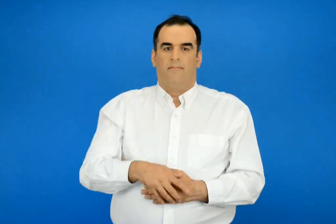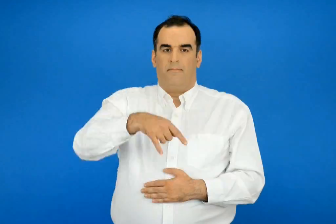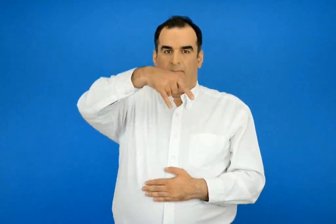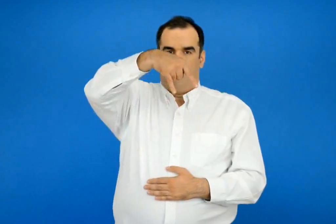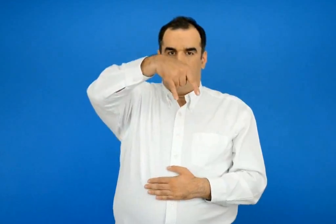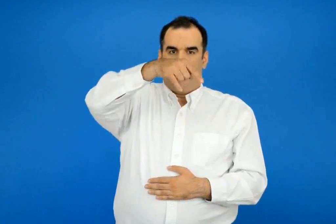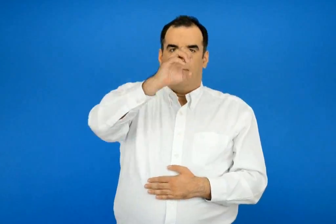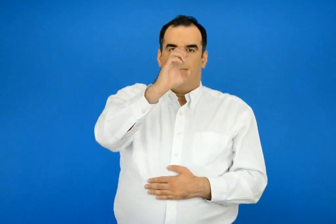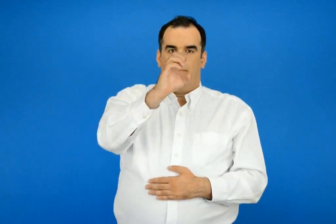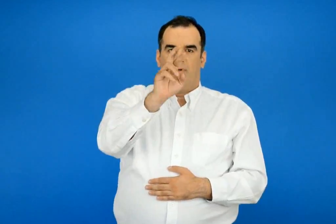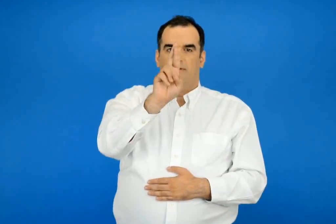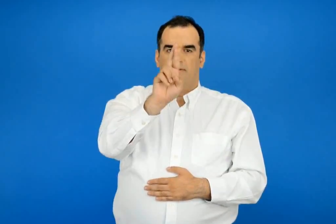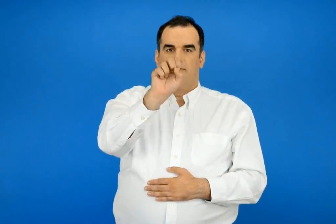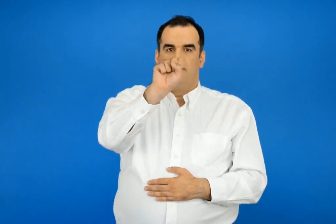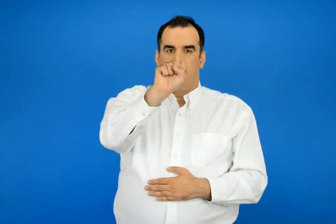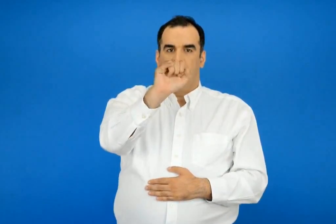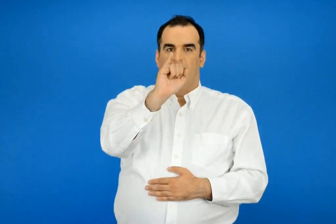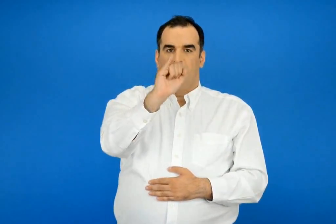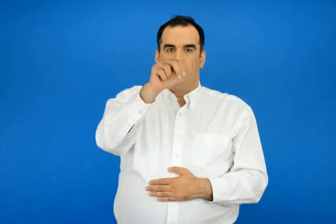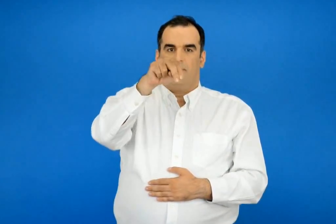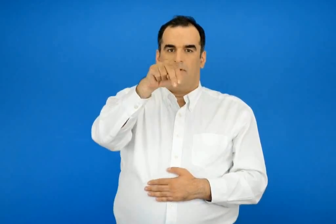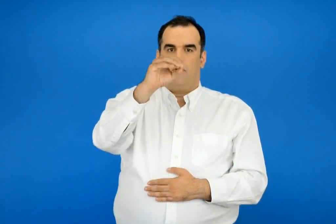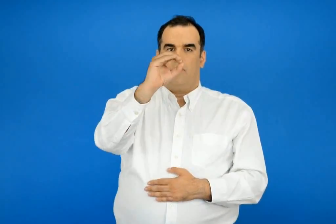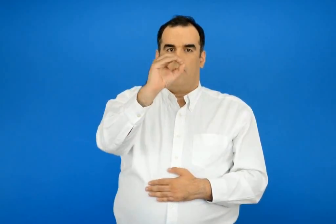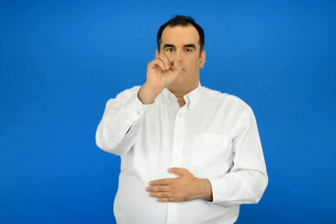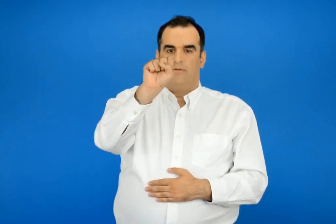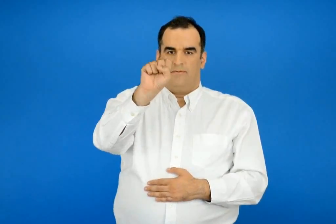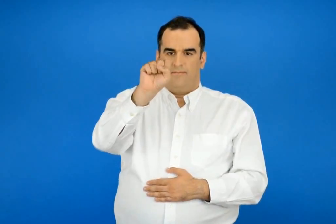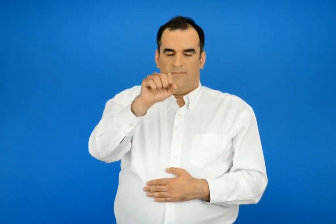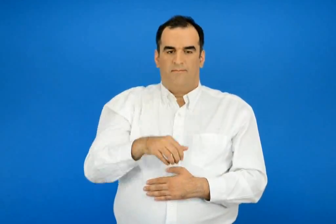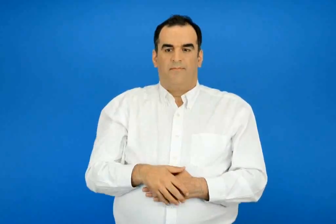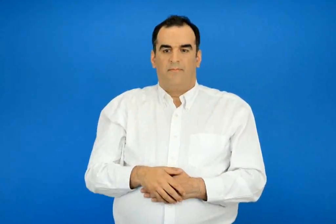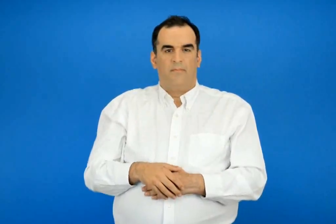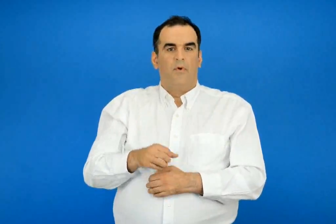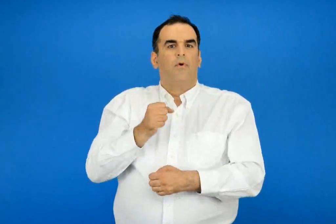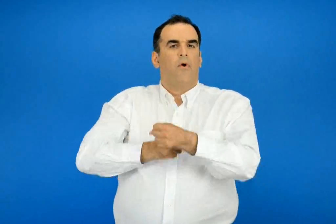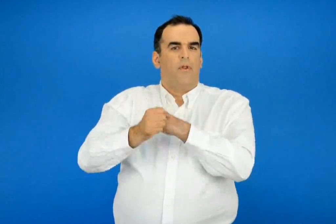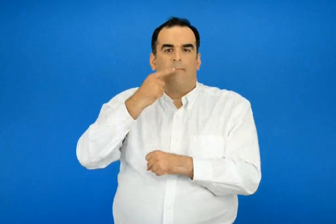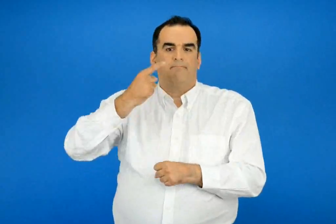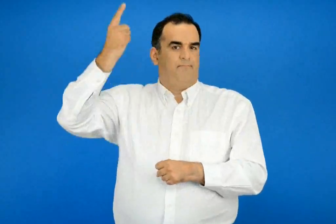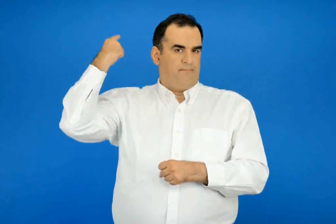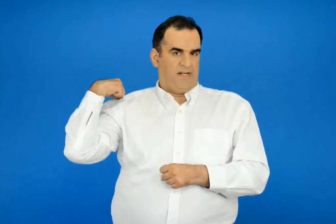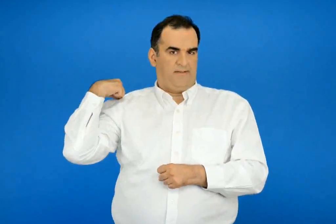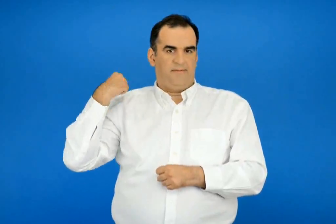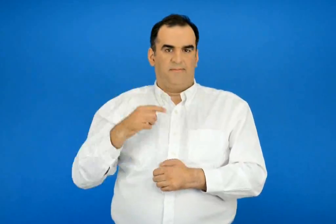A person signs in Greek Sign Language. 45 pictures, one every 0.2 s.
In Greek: περσινός η ο της προηγουμένης χρονιάς
